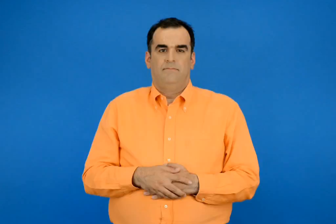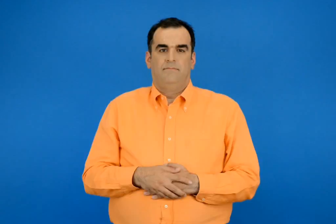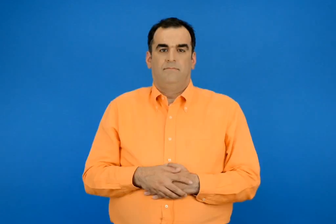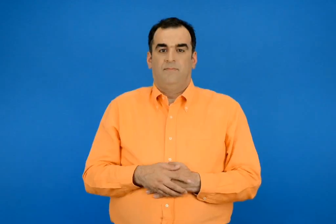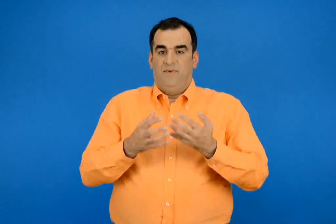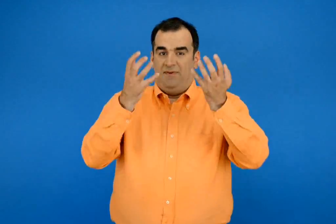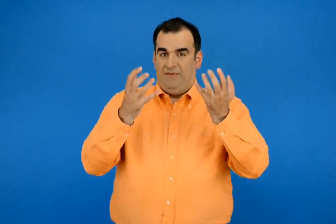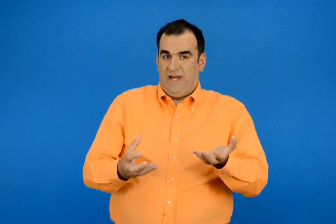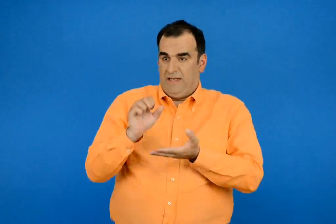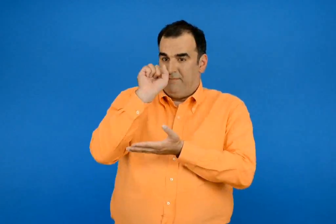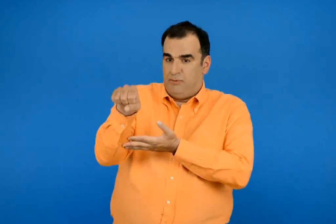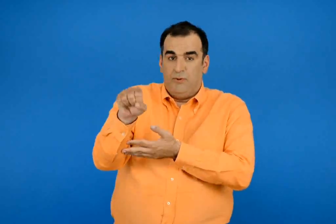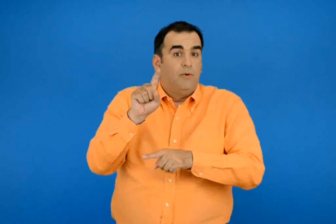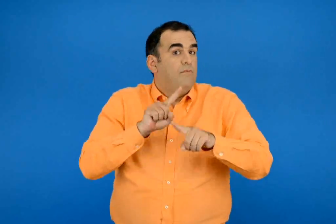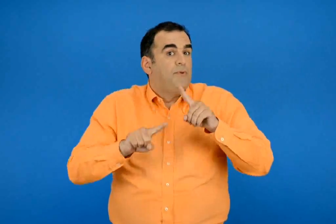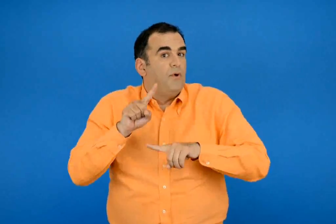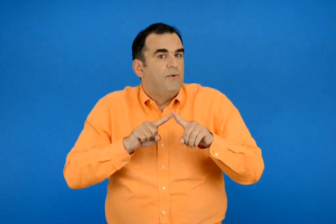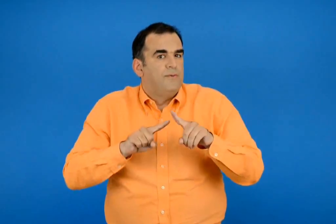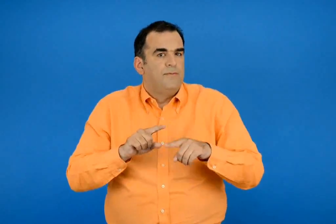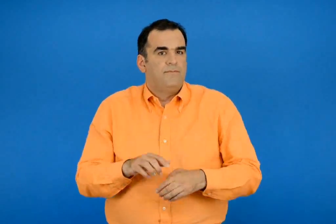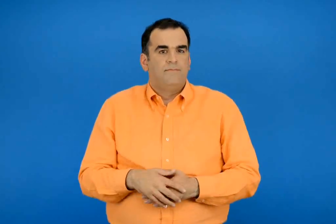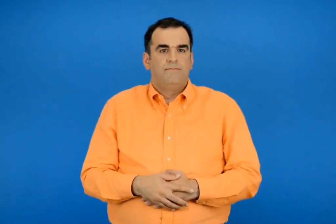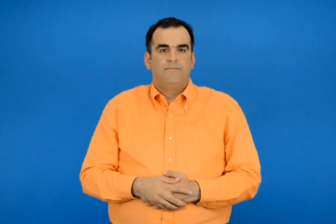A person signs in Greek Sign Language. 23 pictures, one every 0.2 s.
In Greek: ποιό είναι το πιο βαρύ ;
